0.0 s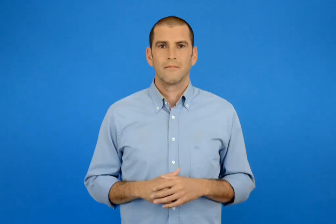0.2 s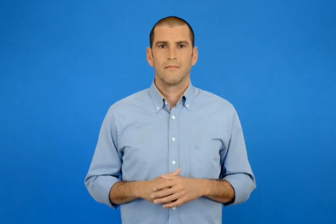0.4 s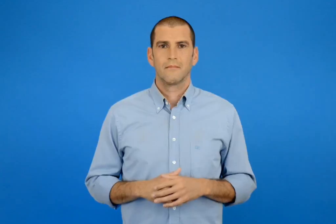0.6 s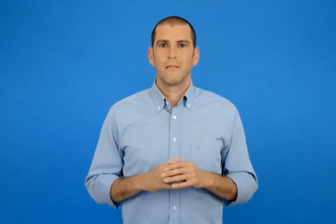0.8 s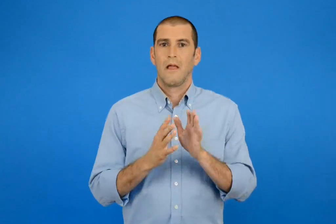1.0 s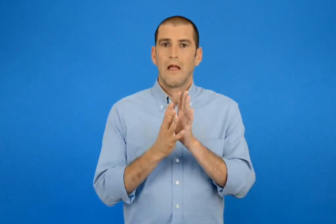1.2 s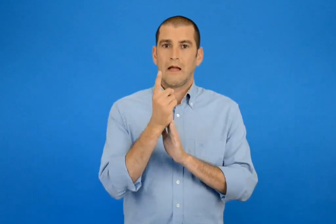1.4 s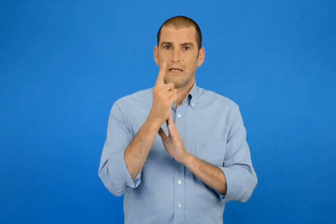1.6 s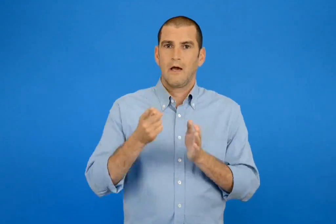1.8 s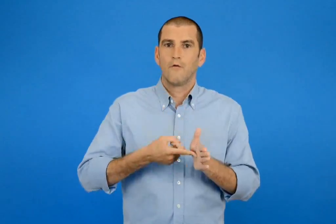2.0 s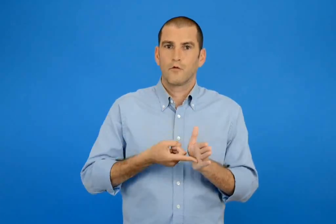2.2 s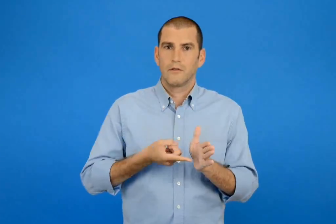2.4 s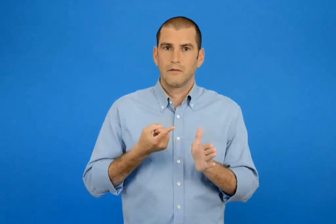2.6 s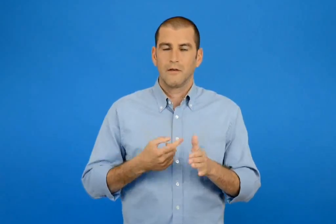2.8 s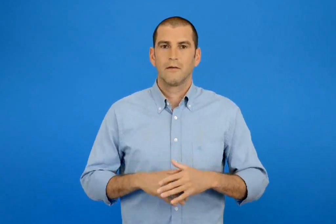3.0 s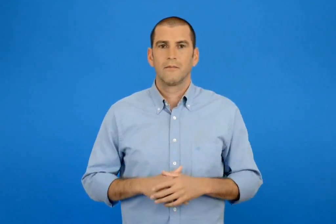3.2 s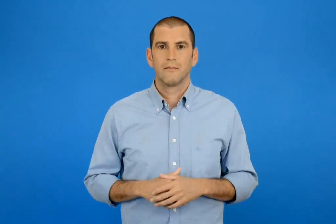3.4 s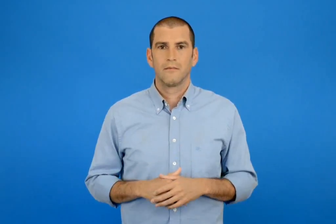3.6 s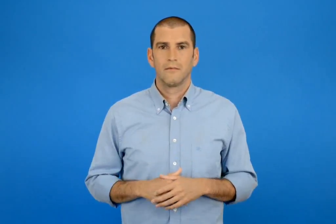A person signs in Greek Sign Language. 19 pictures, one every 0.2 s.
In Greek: 11 φορές
